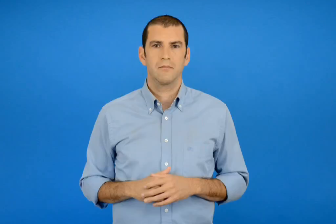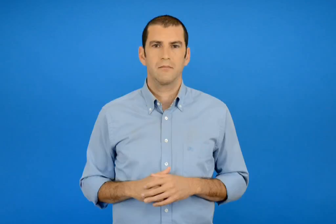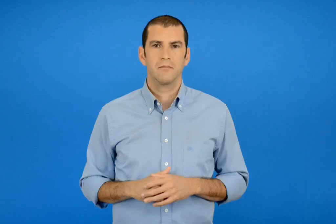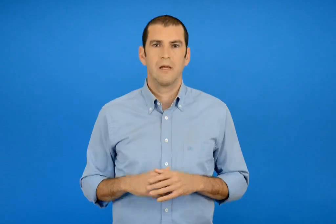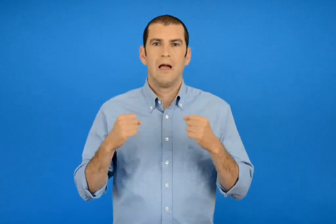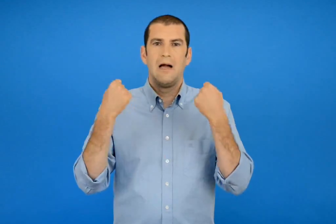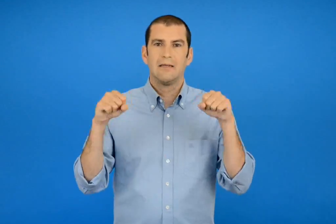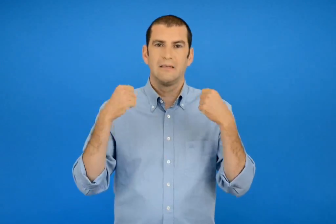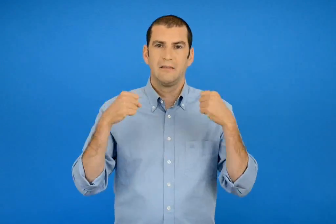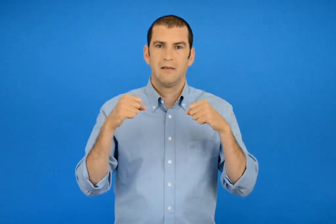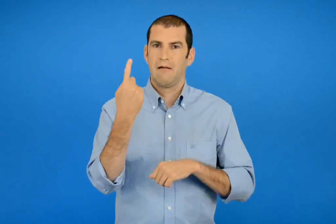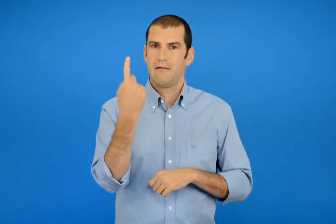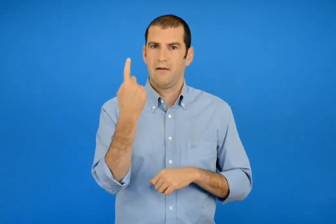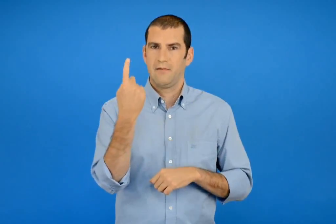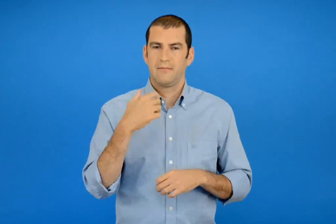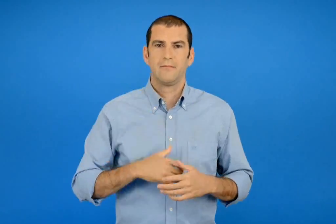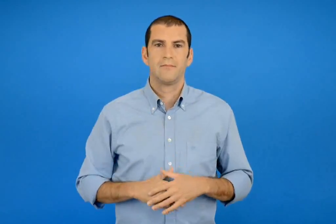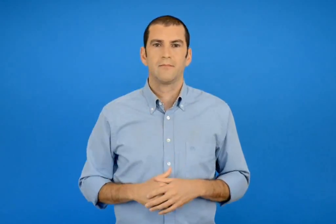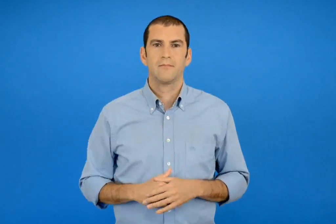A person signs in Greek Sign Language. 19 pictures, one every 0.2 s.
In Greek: άσκηση 1
